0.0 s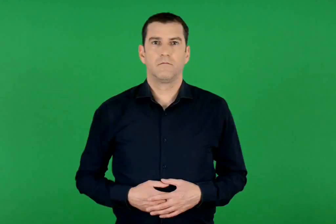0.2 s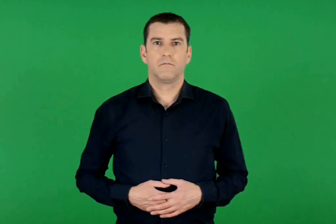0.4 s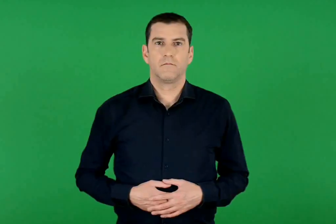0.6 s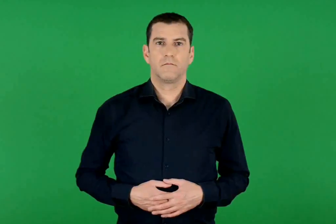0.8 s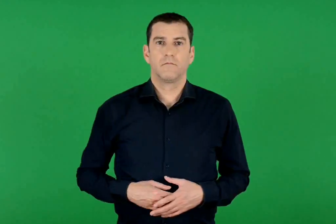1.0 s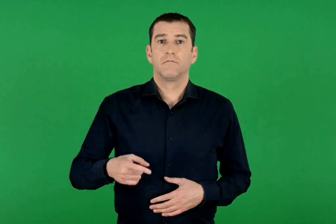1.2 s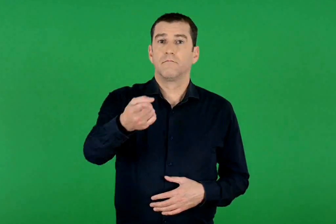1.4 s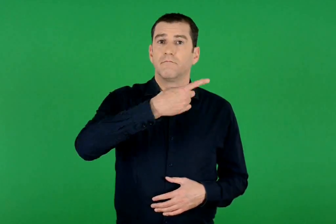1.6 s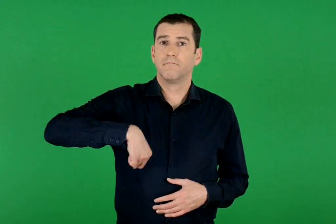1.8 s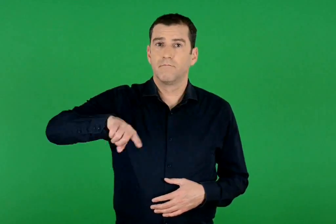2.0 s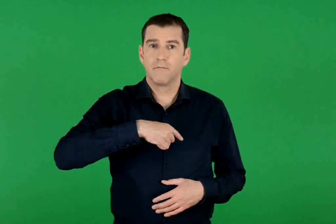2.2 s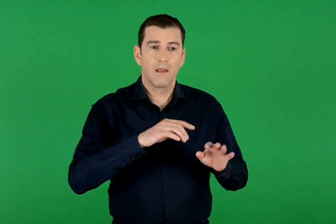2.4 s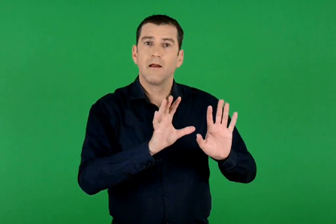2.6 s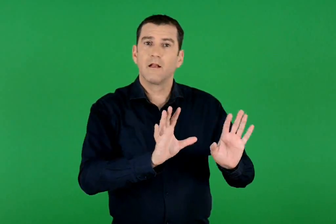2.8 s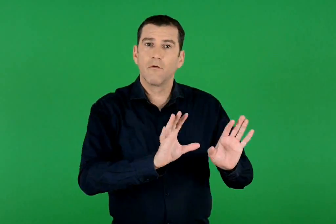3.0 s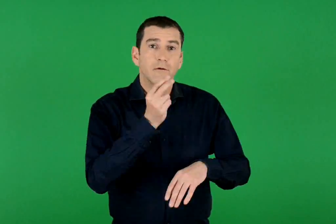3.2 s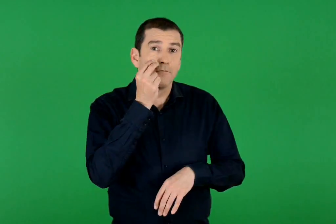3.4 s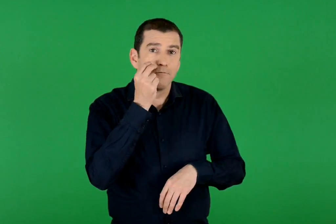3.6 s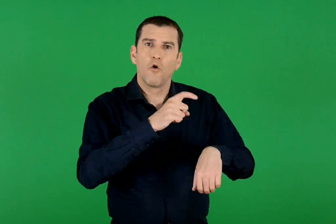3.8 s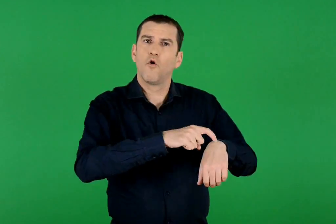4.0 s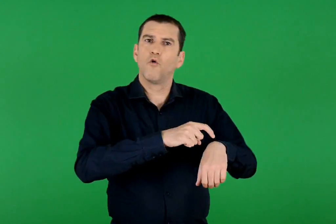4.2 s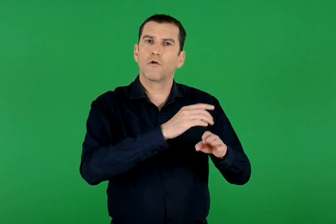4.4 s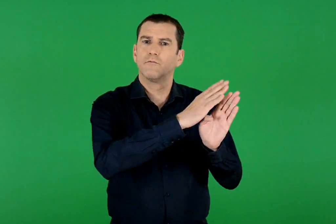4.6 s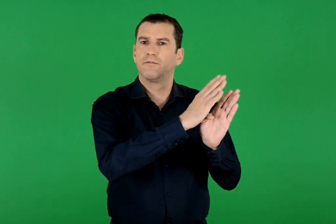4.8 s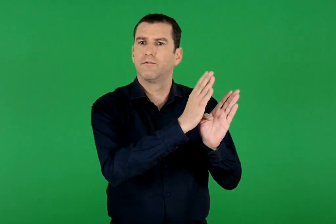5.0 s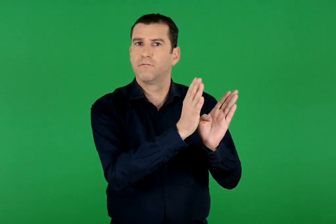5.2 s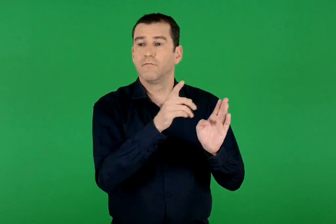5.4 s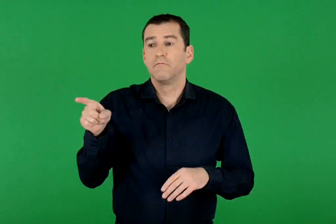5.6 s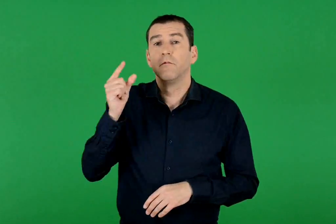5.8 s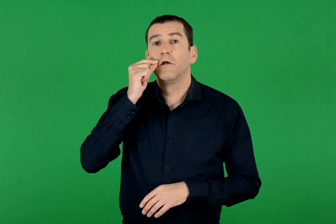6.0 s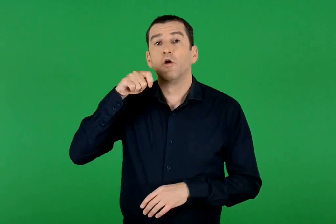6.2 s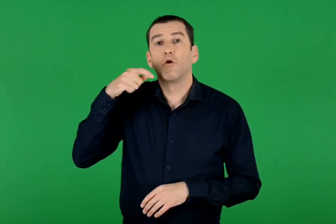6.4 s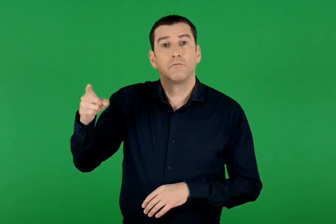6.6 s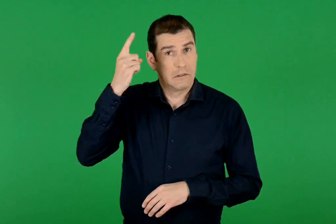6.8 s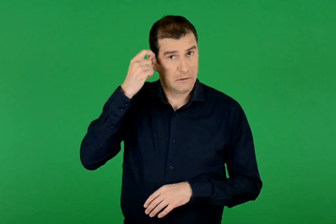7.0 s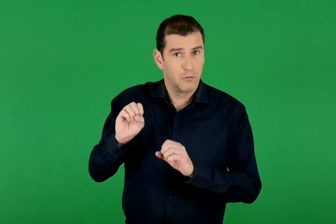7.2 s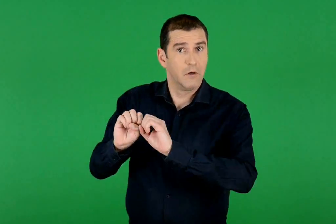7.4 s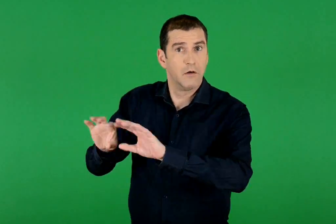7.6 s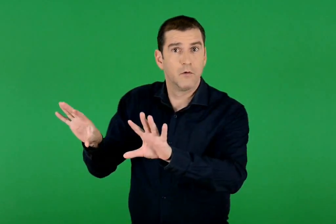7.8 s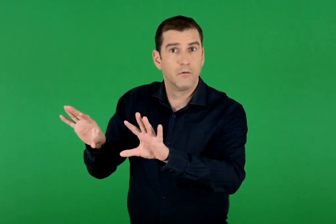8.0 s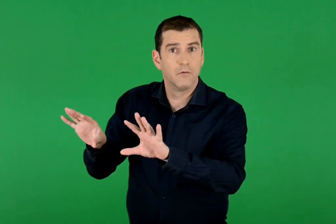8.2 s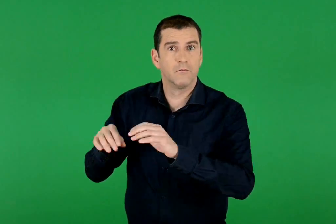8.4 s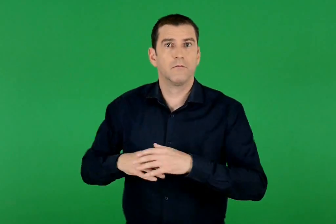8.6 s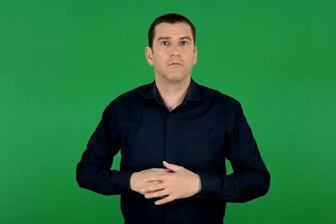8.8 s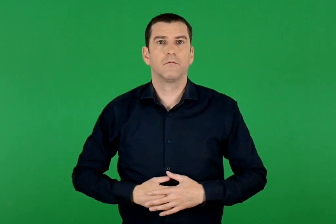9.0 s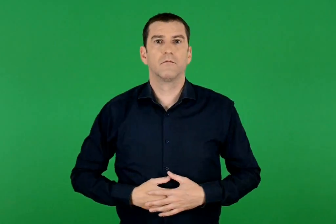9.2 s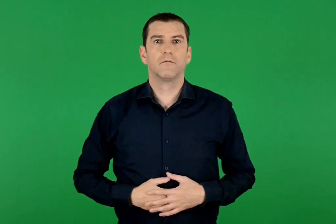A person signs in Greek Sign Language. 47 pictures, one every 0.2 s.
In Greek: ενημερώνονται οι γονείς μας για τις ώρες που παρακολουθούμε τηλεόραση ;
